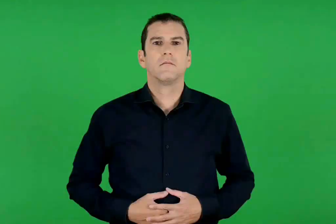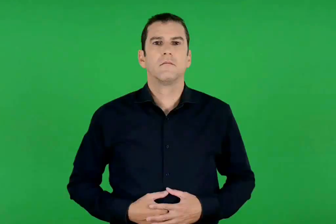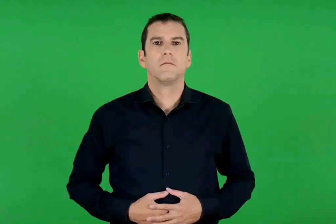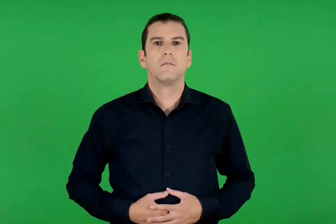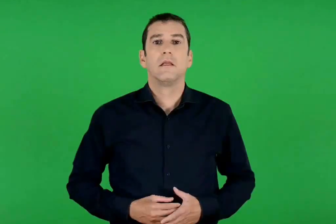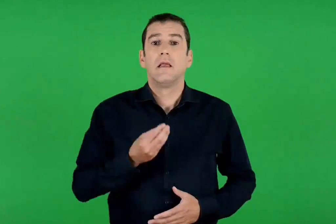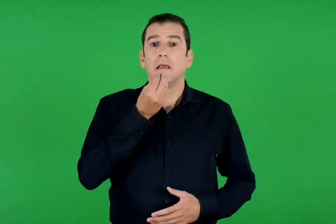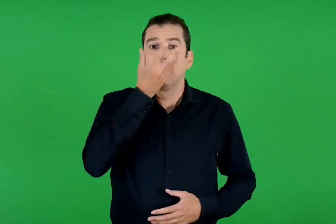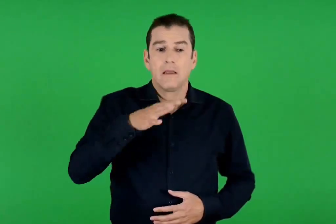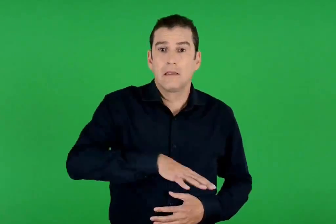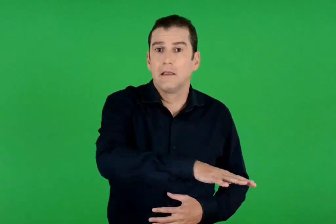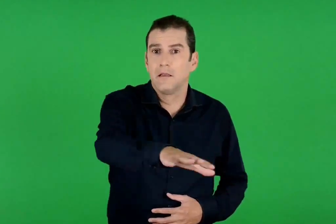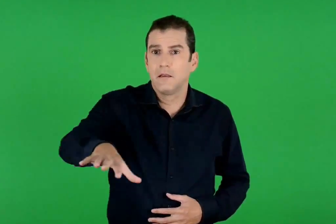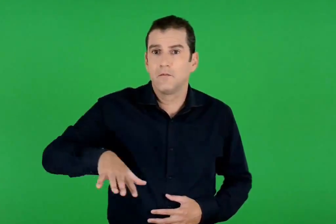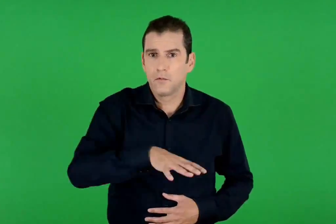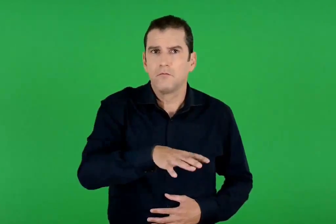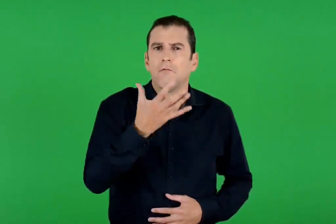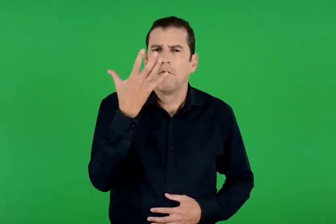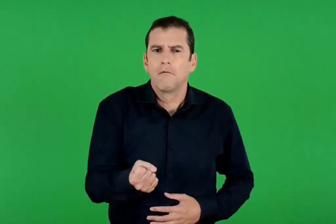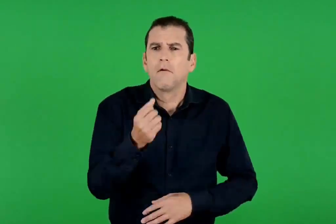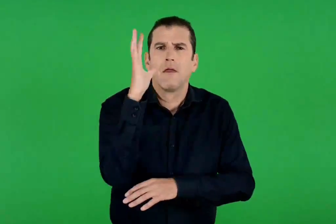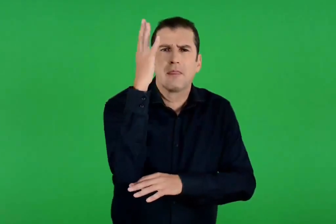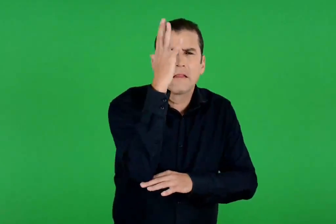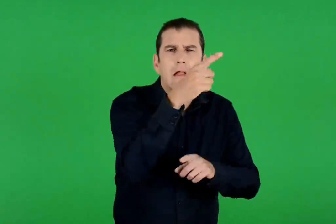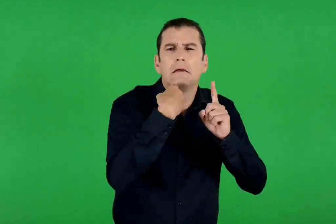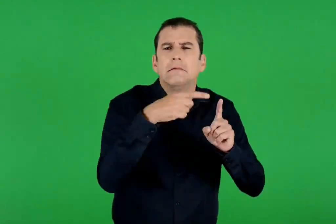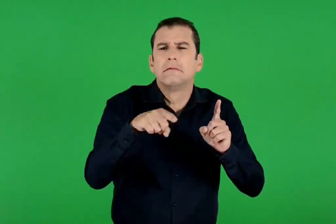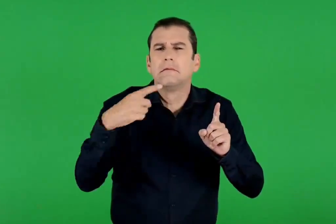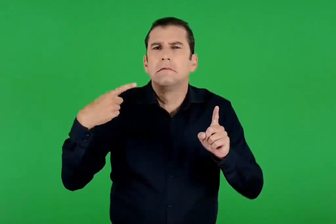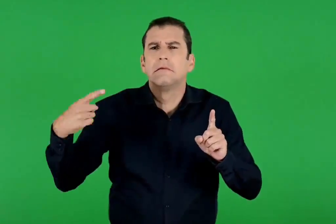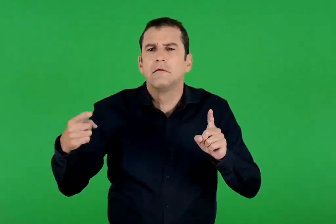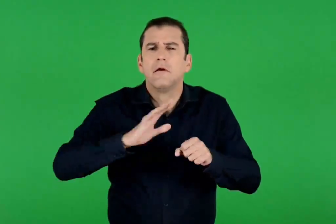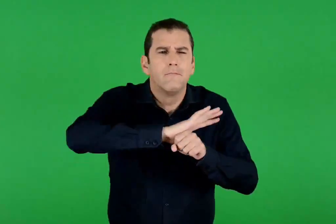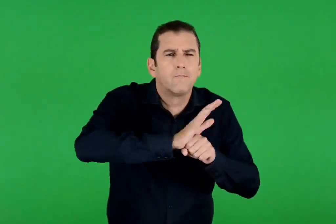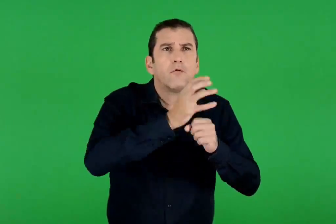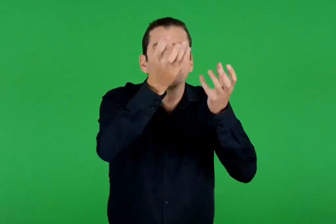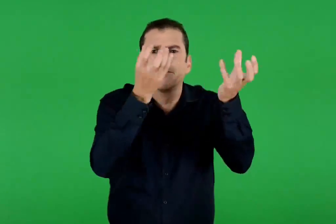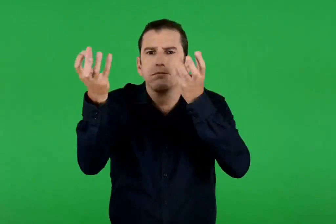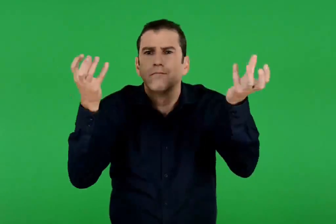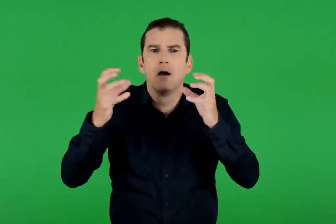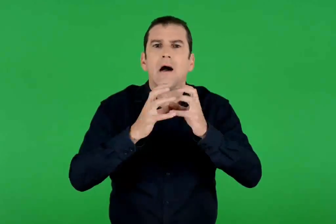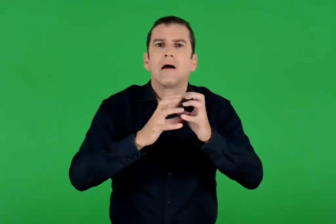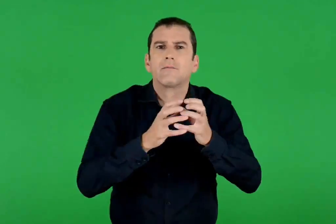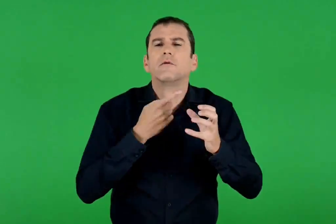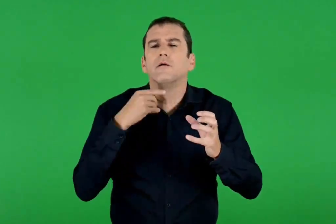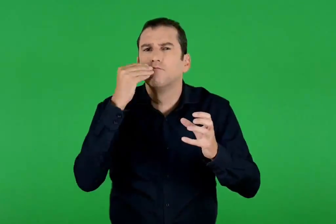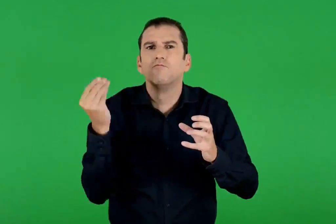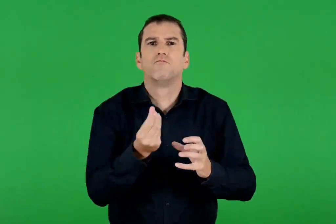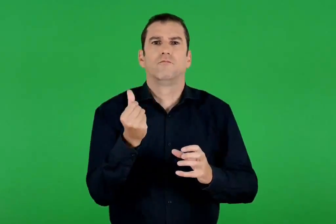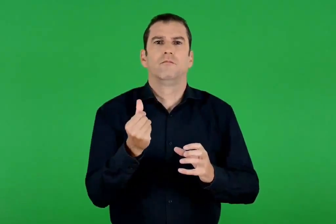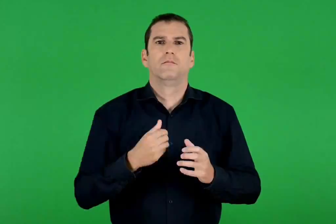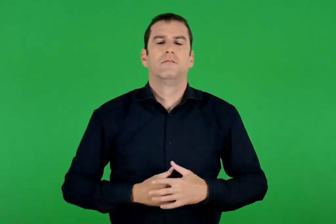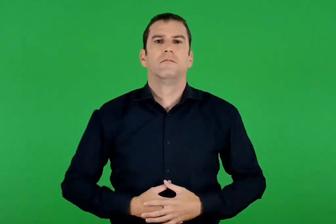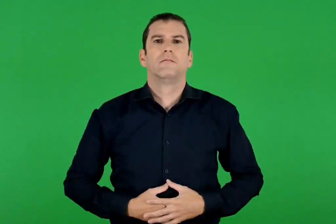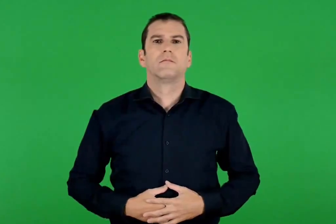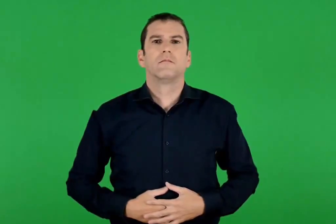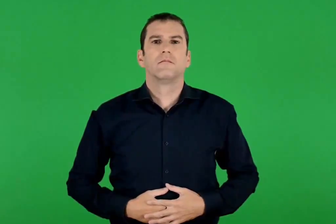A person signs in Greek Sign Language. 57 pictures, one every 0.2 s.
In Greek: στον κήπο υπήρχαν όλων των ειδών τα δέντρα , γεμάτα με γλυκύτατους καρπούς
